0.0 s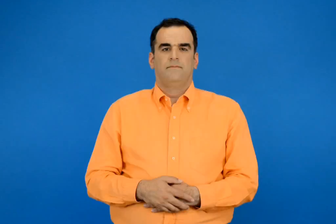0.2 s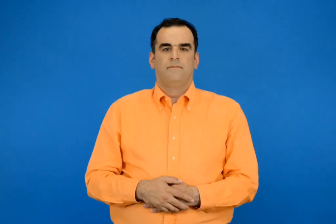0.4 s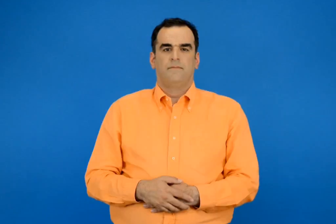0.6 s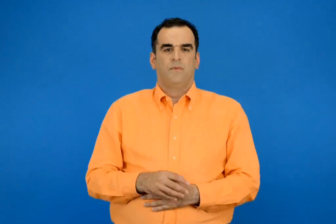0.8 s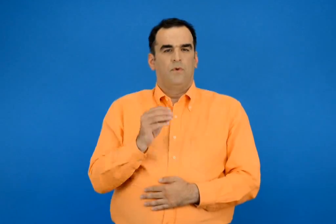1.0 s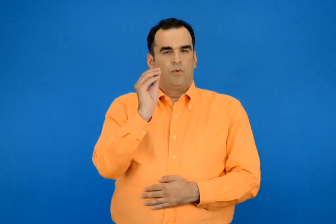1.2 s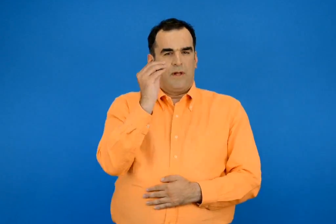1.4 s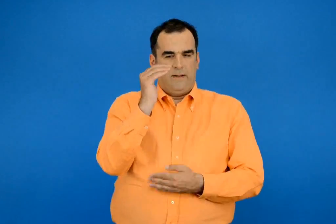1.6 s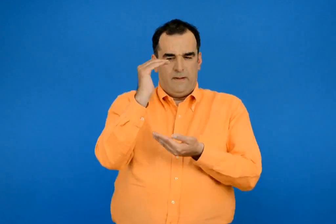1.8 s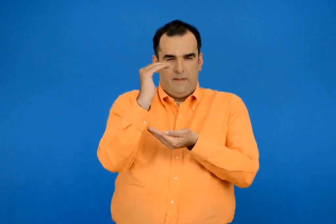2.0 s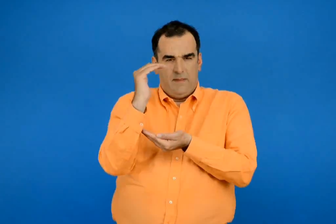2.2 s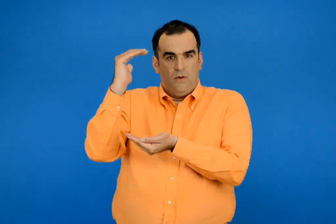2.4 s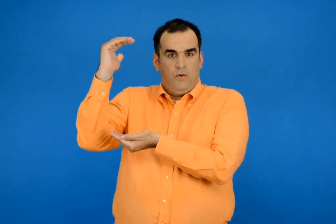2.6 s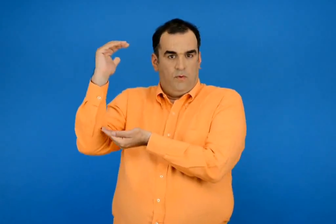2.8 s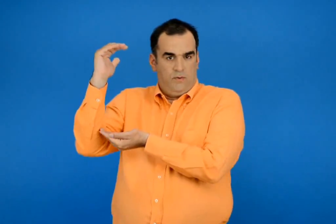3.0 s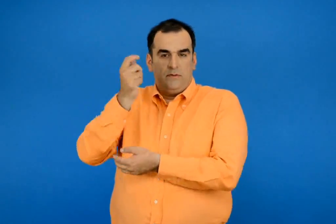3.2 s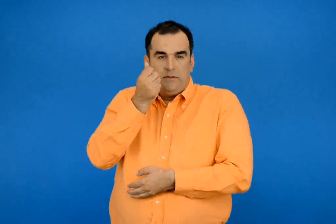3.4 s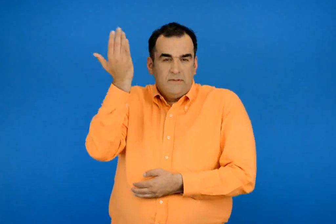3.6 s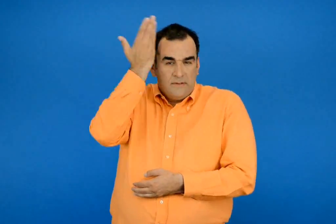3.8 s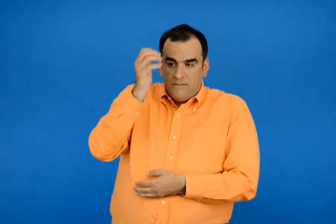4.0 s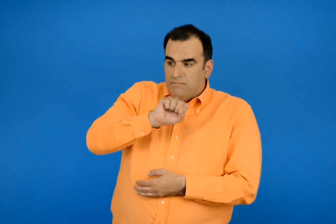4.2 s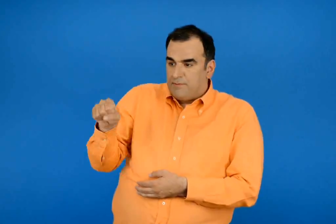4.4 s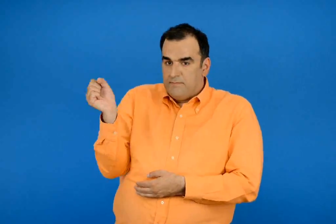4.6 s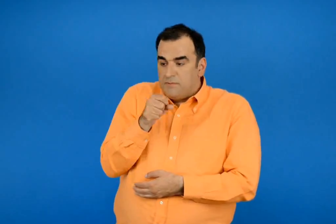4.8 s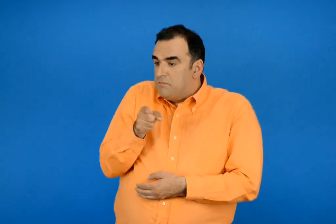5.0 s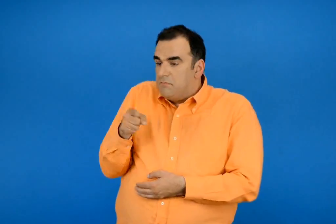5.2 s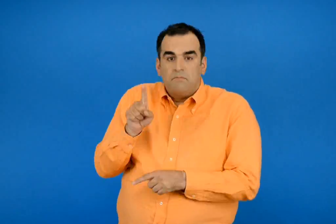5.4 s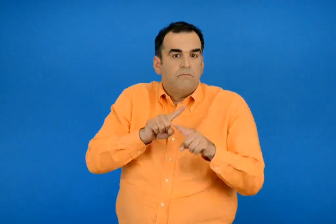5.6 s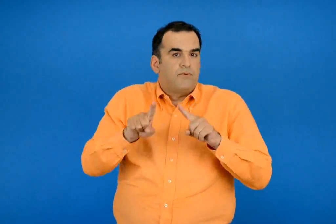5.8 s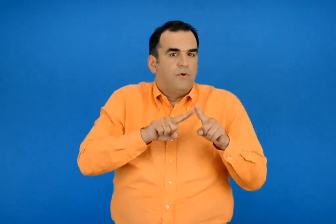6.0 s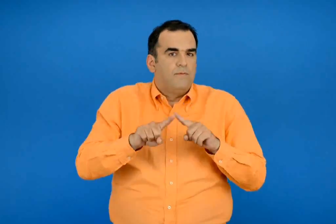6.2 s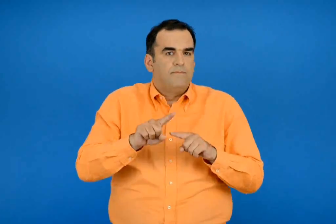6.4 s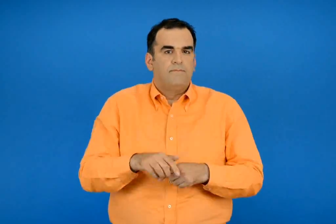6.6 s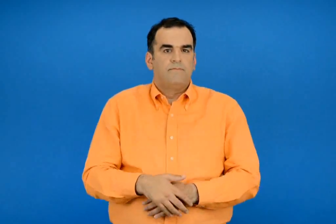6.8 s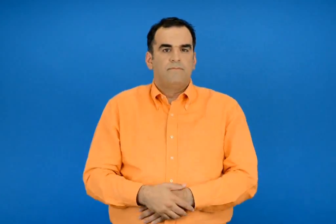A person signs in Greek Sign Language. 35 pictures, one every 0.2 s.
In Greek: ποιό κυκλάκι κοστίζει περισσότερο ;
